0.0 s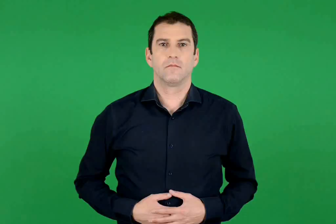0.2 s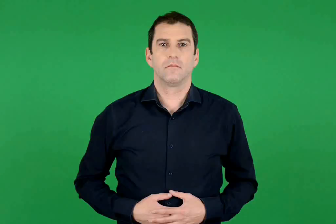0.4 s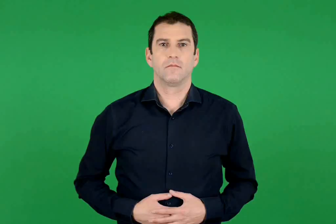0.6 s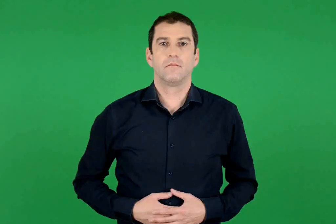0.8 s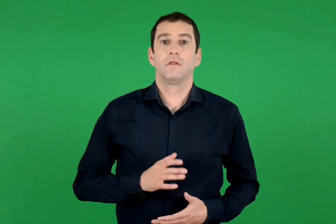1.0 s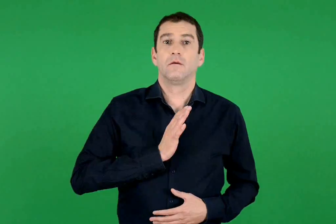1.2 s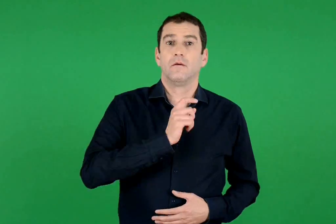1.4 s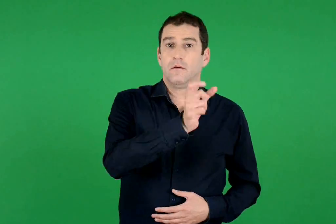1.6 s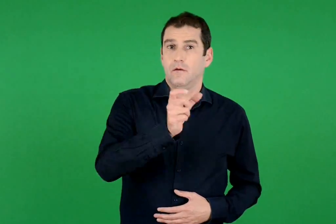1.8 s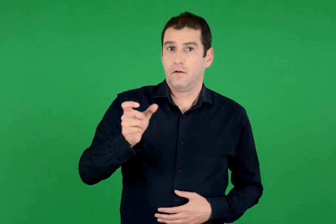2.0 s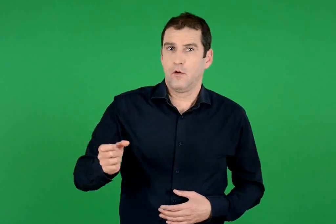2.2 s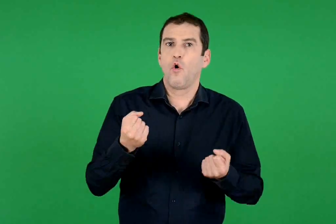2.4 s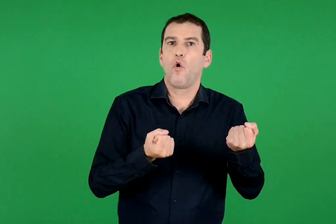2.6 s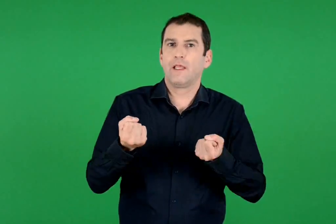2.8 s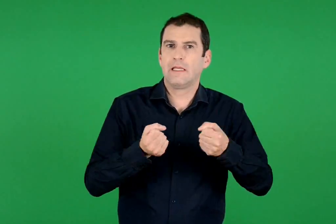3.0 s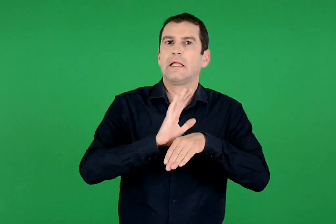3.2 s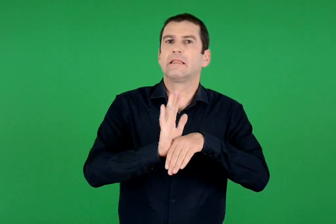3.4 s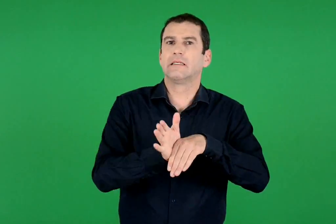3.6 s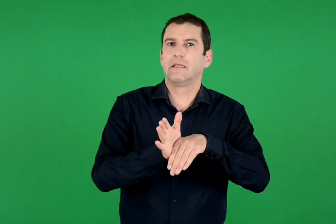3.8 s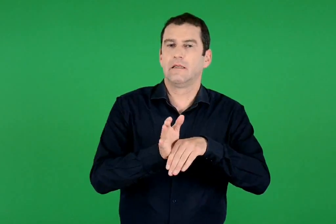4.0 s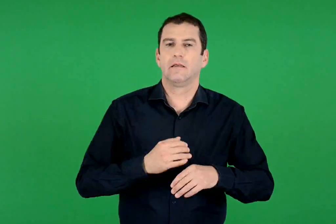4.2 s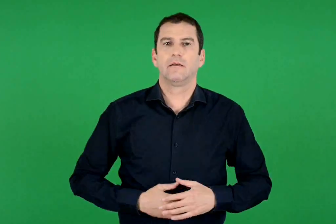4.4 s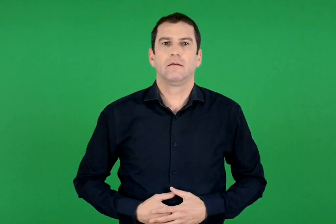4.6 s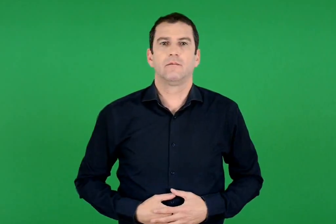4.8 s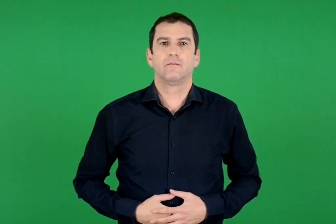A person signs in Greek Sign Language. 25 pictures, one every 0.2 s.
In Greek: οδηγοί ταξί
